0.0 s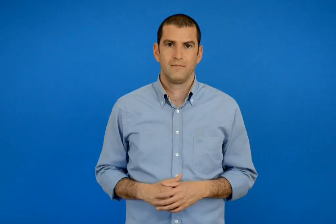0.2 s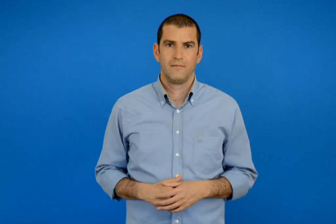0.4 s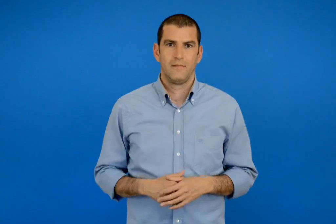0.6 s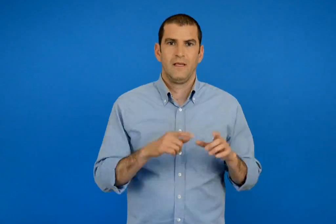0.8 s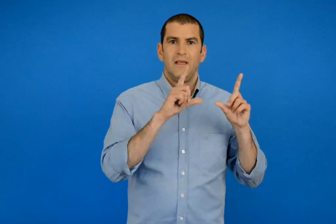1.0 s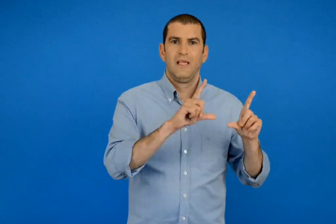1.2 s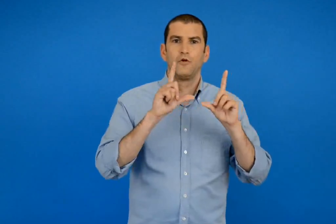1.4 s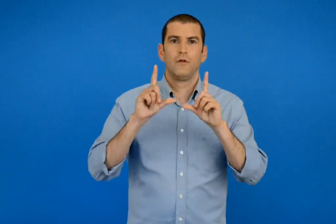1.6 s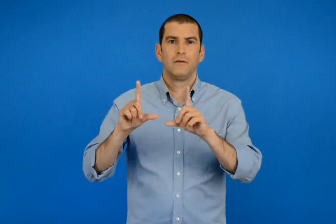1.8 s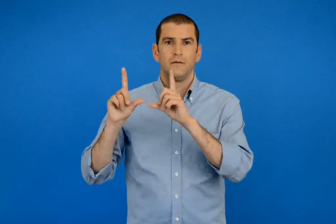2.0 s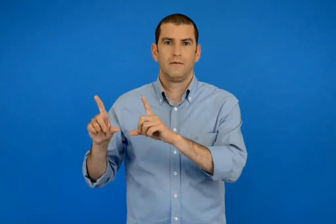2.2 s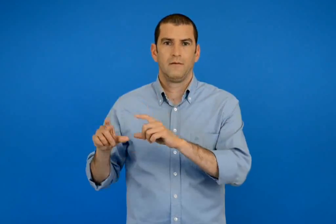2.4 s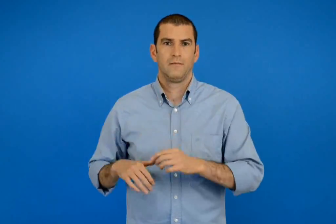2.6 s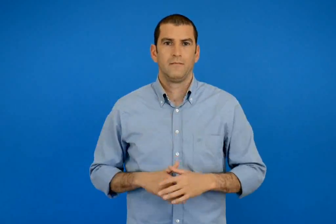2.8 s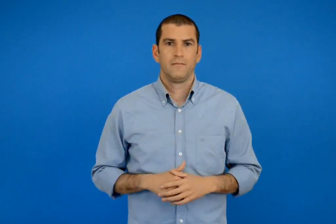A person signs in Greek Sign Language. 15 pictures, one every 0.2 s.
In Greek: εικόνες
